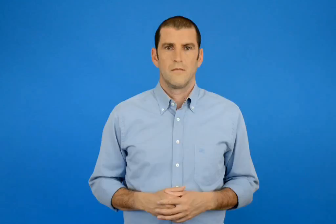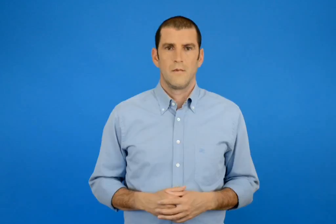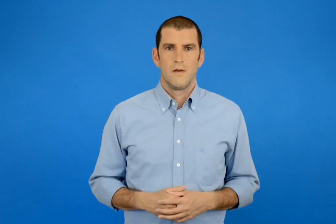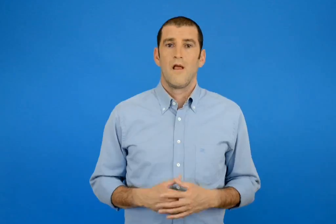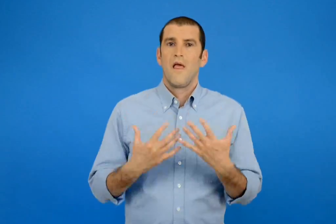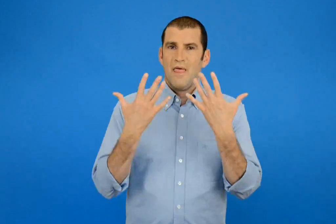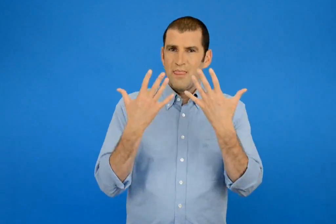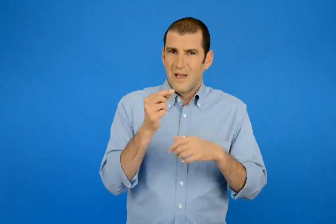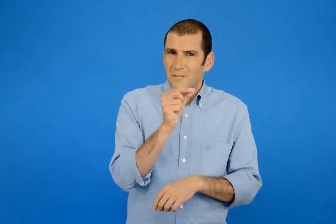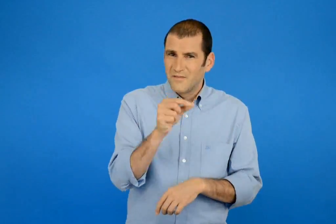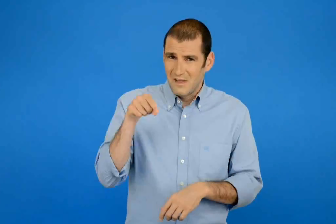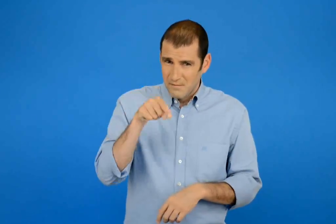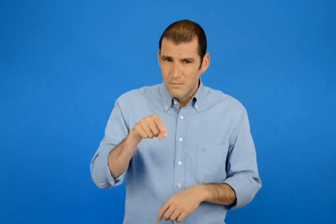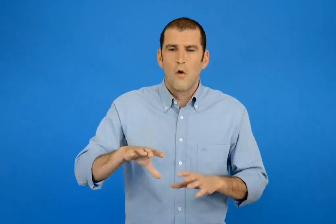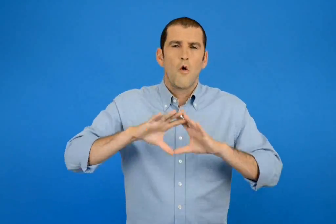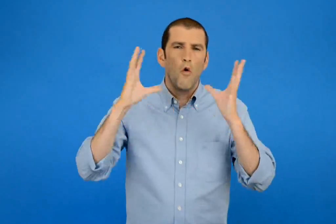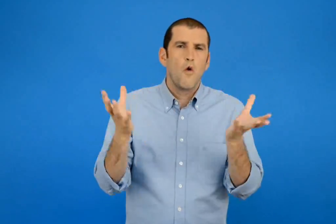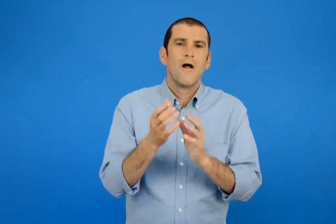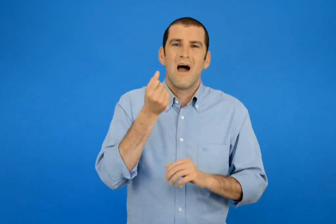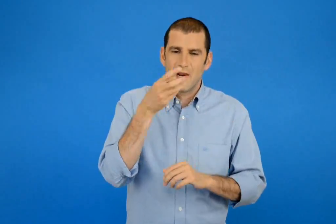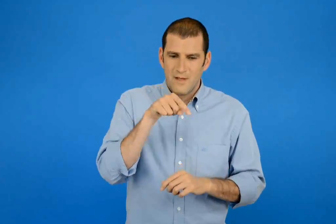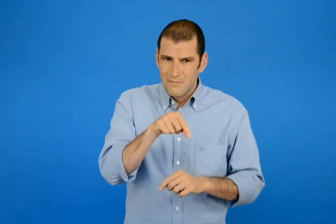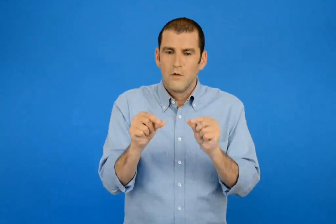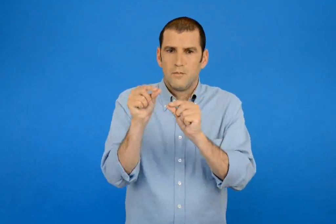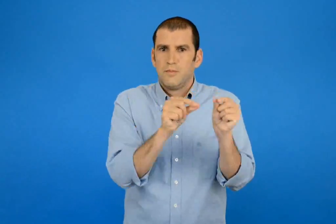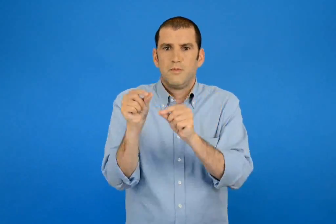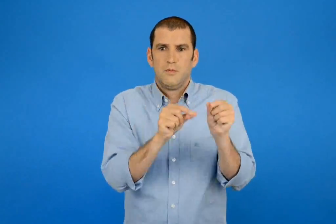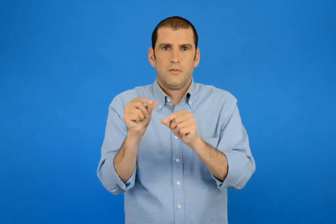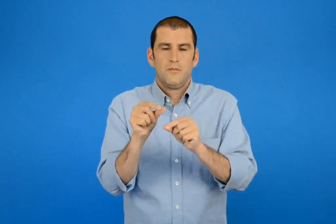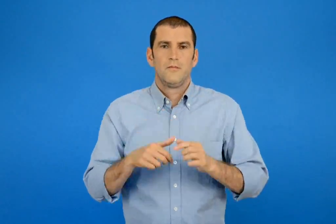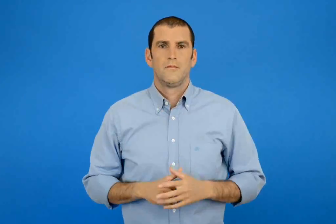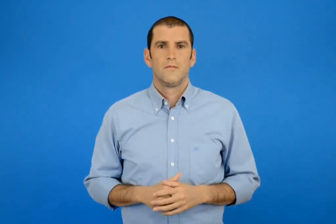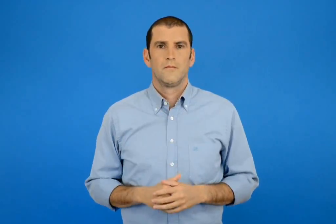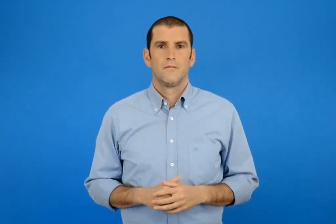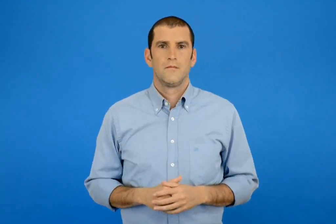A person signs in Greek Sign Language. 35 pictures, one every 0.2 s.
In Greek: όλοι οι αριθμοί φτιάχνονται από τα δέκα αυτά ψηφιά
